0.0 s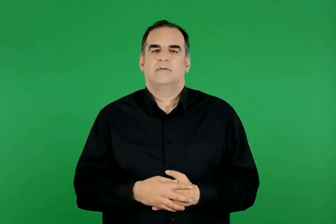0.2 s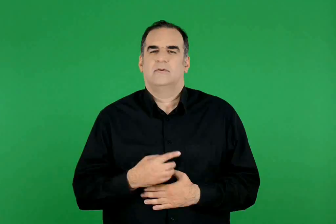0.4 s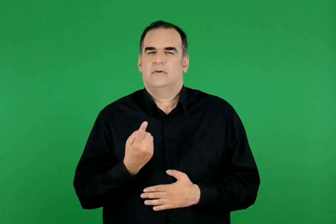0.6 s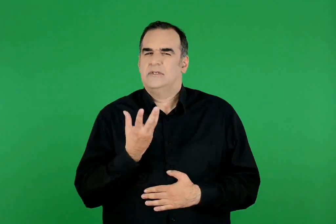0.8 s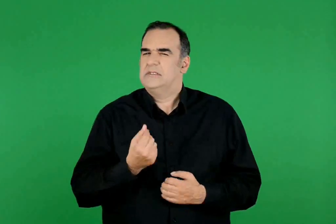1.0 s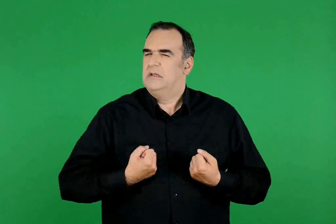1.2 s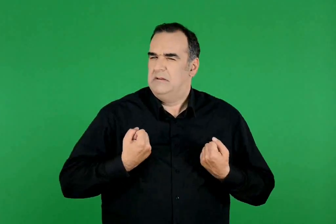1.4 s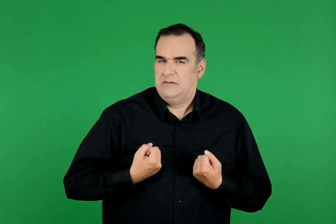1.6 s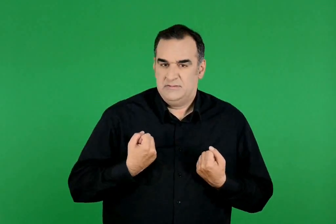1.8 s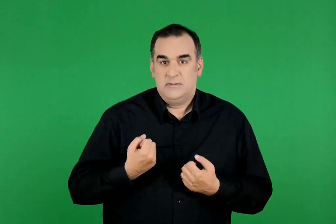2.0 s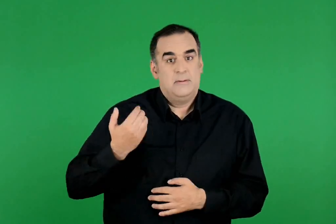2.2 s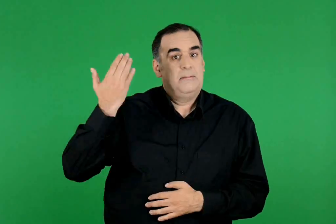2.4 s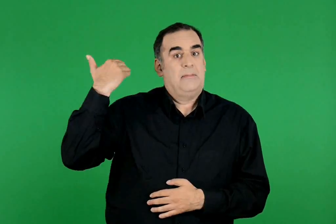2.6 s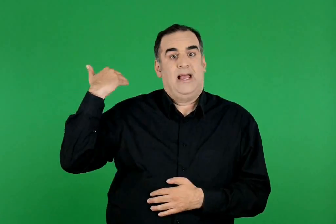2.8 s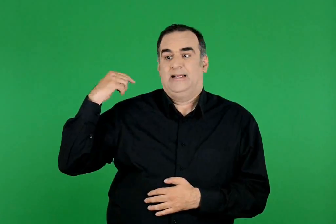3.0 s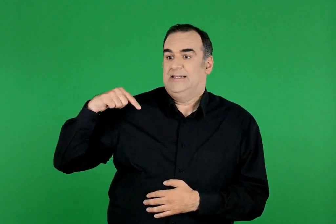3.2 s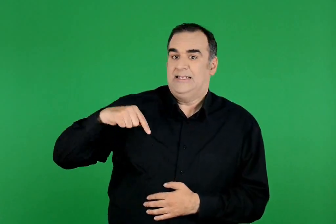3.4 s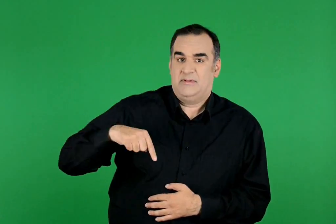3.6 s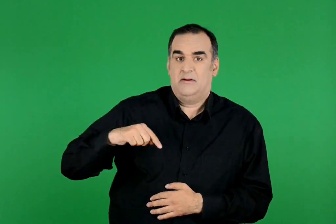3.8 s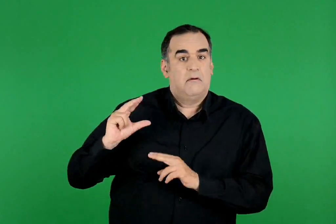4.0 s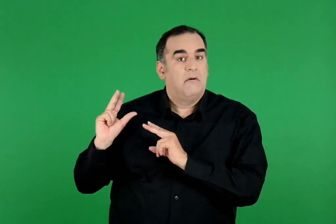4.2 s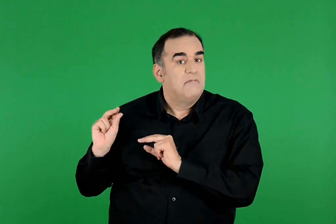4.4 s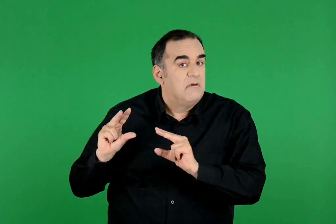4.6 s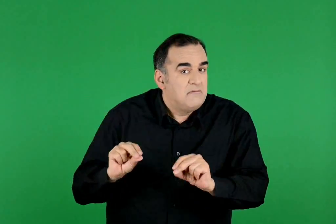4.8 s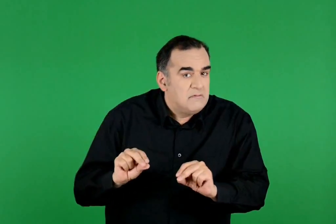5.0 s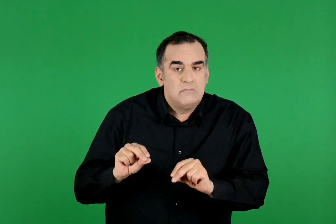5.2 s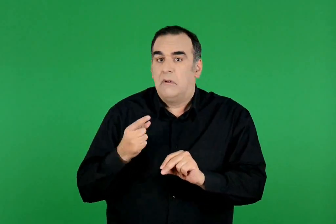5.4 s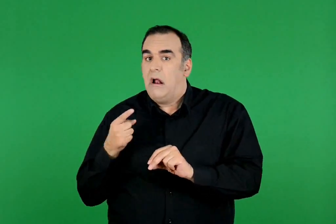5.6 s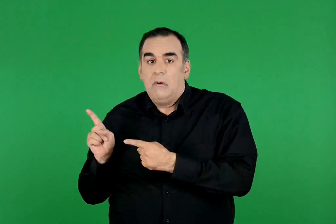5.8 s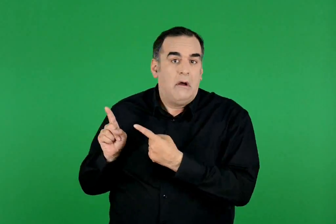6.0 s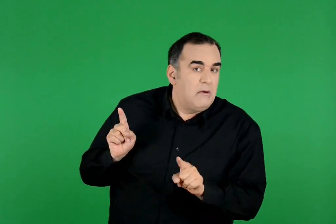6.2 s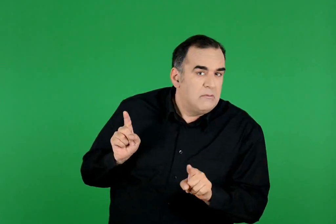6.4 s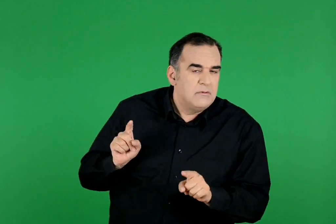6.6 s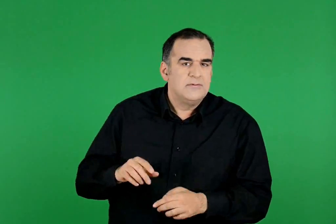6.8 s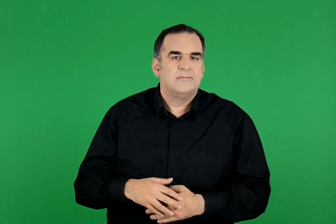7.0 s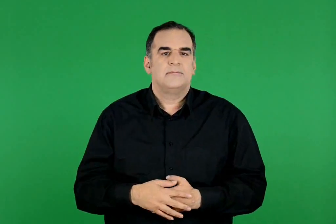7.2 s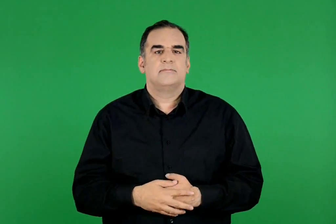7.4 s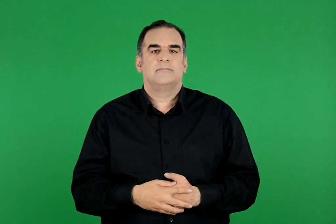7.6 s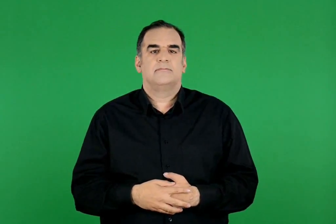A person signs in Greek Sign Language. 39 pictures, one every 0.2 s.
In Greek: πόσο μοιάζουν , πόσο διαφέρουν οι συνήθειες αυτές από τις σημερινές ;
